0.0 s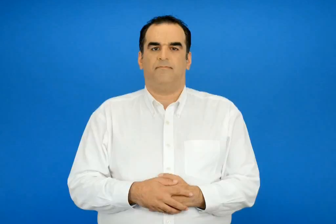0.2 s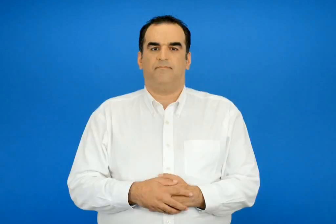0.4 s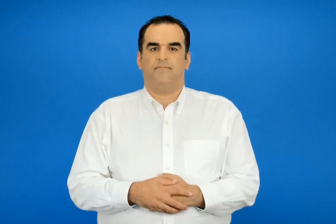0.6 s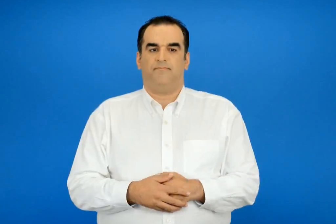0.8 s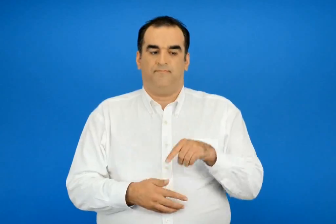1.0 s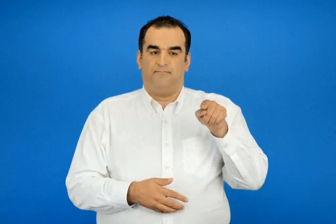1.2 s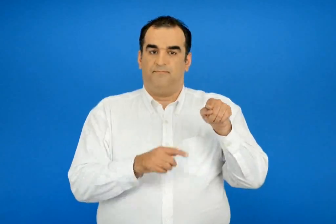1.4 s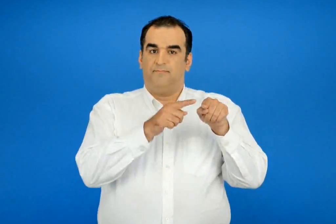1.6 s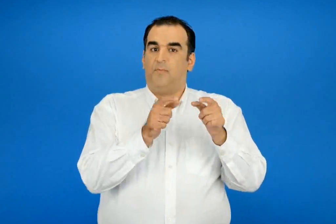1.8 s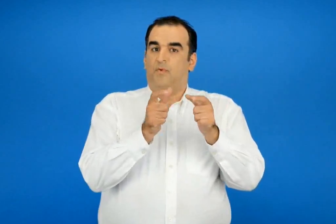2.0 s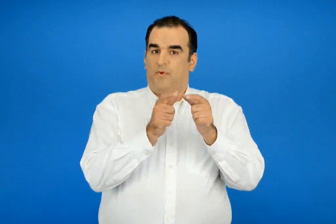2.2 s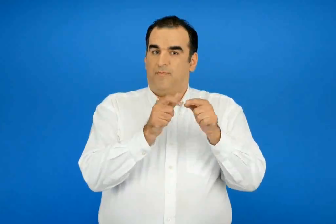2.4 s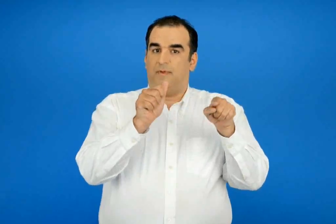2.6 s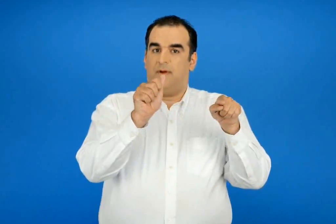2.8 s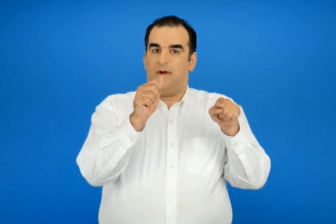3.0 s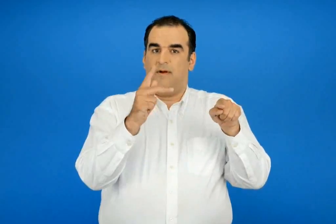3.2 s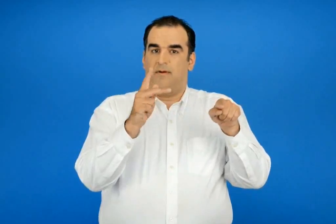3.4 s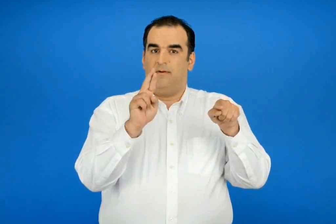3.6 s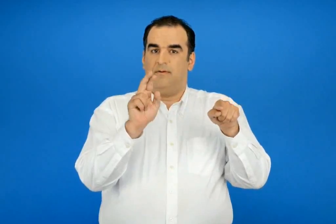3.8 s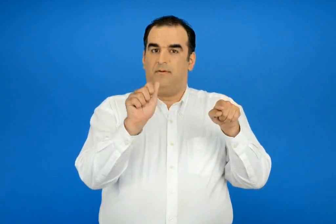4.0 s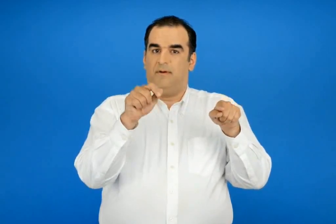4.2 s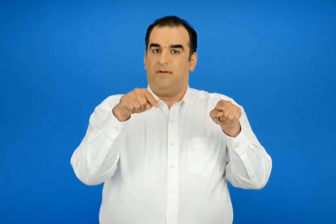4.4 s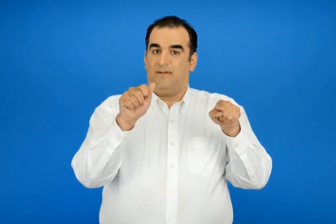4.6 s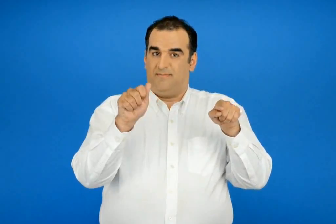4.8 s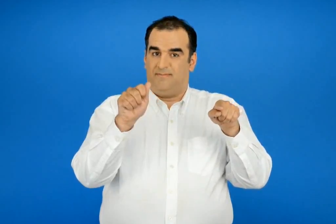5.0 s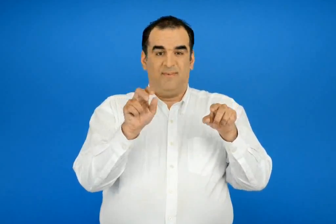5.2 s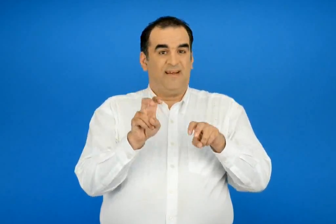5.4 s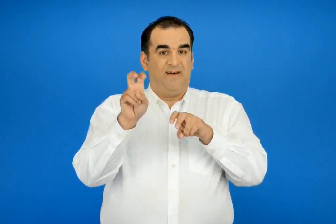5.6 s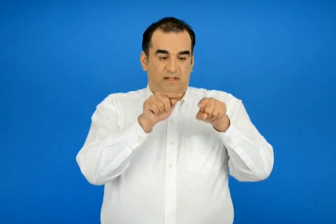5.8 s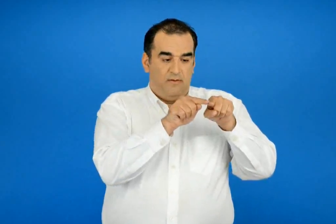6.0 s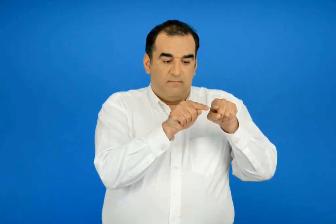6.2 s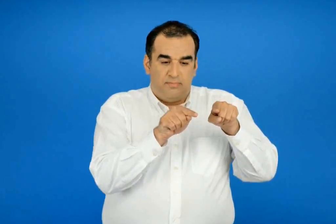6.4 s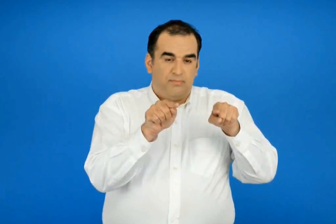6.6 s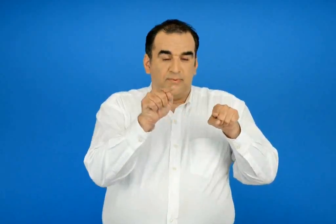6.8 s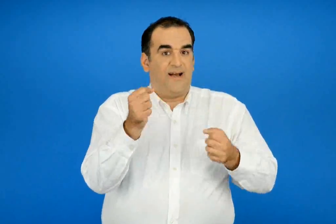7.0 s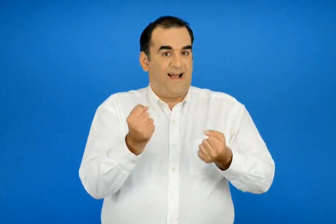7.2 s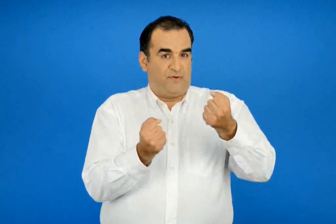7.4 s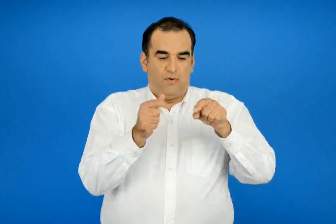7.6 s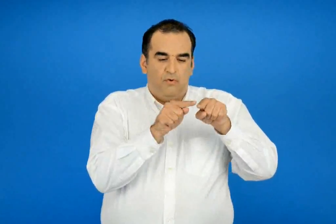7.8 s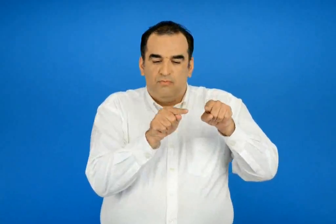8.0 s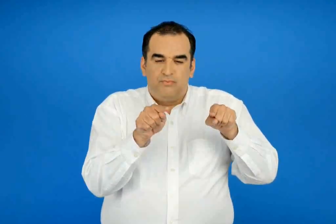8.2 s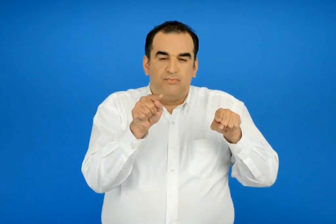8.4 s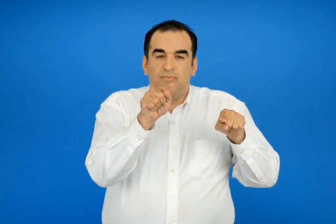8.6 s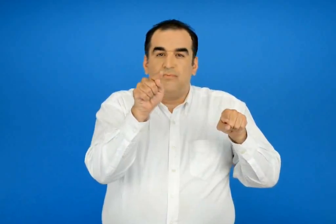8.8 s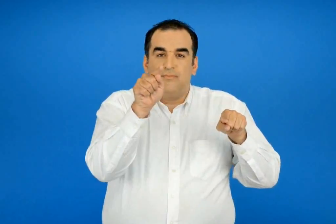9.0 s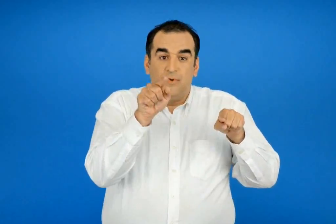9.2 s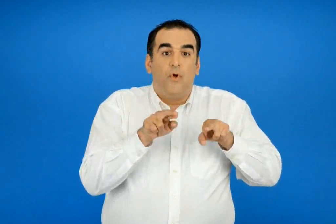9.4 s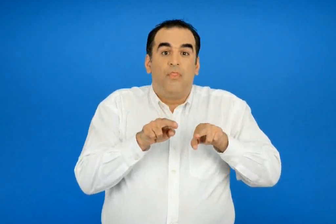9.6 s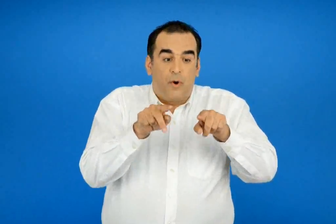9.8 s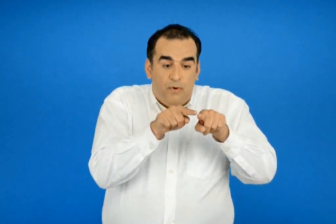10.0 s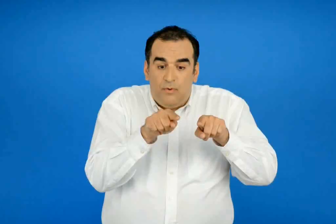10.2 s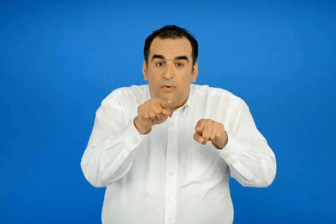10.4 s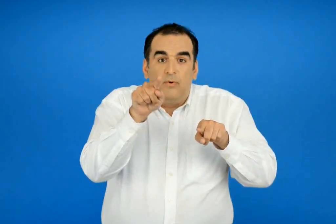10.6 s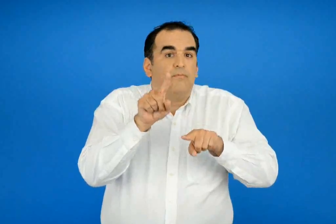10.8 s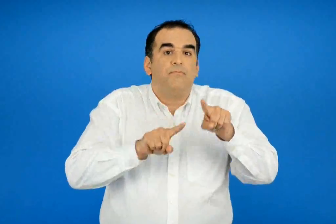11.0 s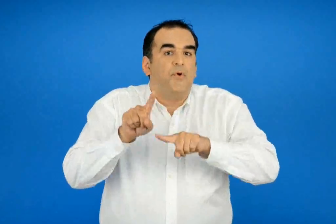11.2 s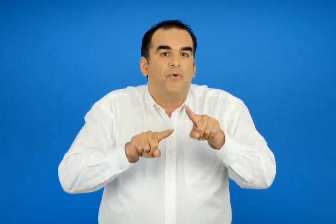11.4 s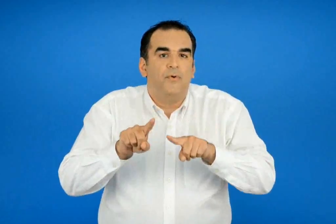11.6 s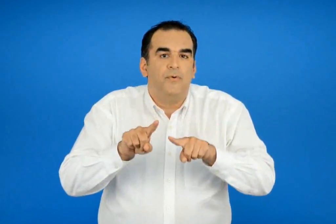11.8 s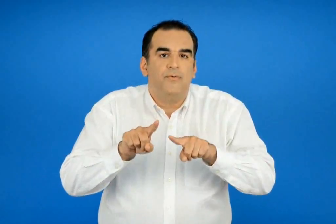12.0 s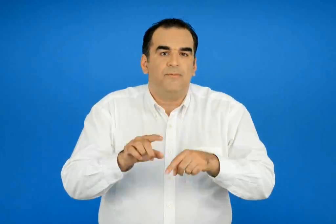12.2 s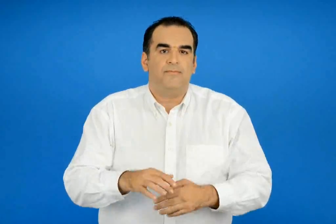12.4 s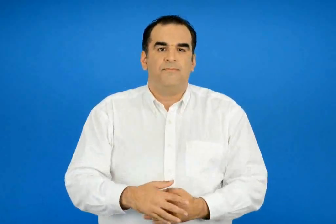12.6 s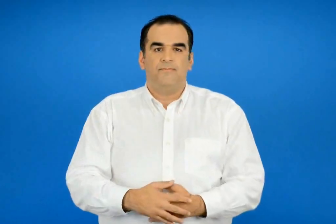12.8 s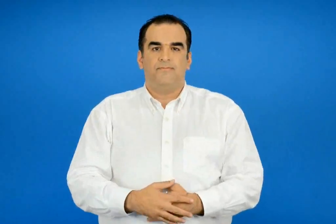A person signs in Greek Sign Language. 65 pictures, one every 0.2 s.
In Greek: ποιό δρόμο πρέπει να ακολουθήσουν για να πάνε με το αυτοκίνητο από την ακράτα στα καλάβρυτα ;
